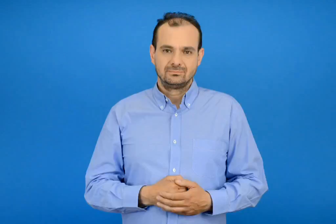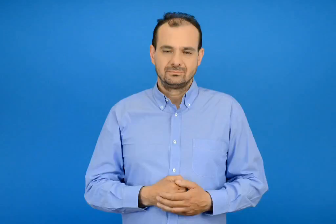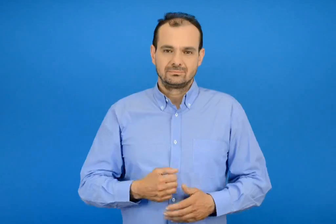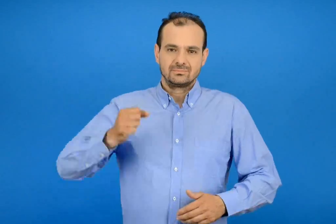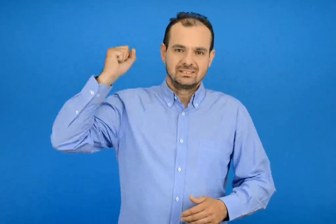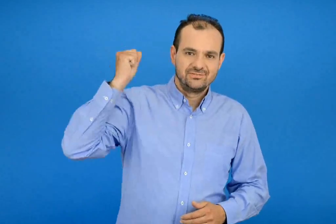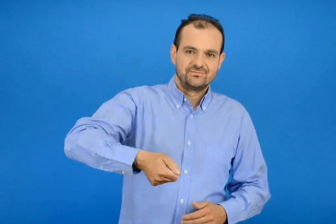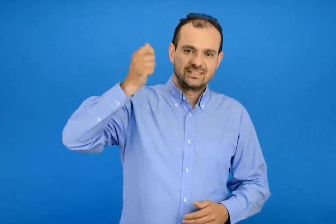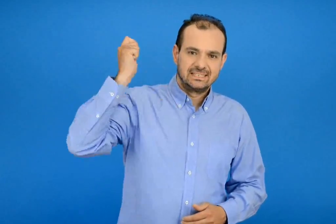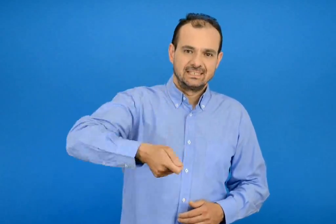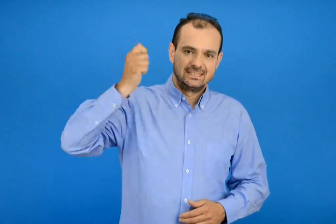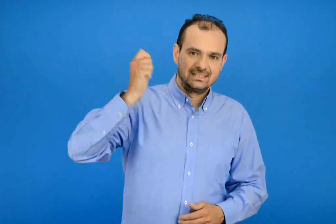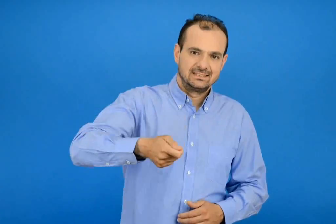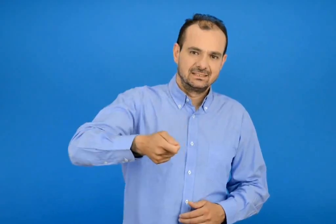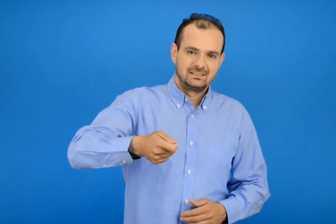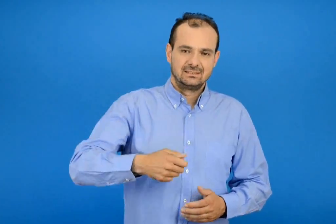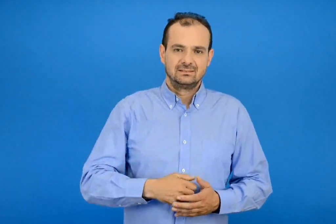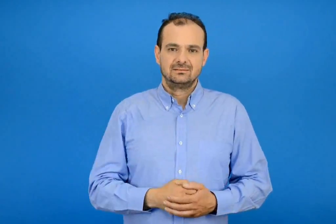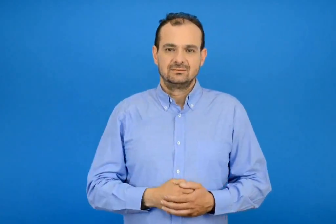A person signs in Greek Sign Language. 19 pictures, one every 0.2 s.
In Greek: σφυρί
